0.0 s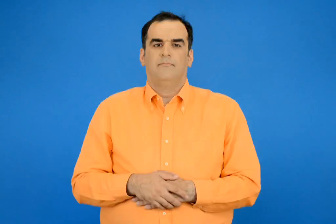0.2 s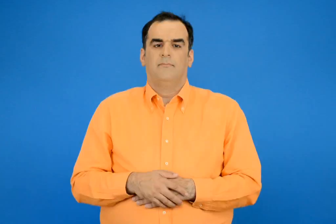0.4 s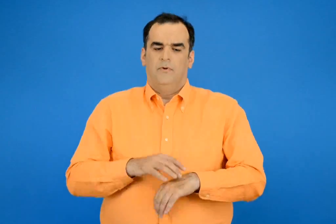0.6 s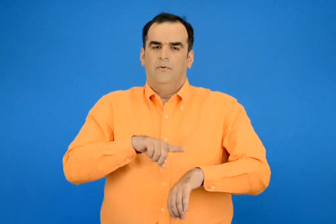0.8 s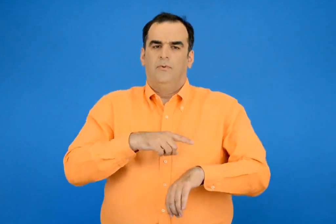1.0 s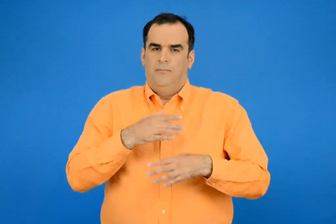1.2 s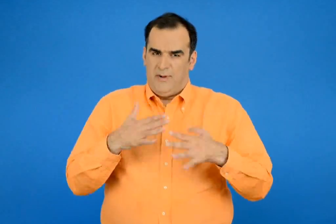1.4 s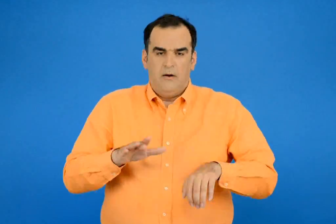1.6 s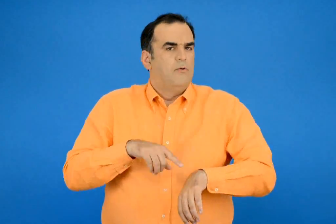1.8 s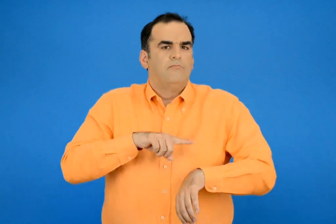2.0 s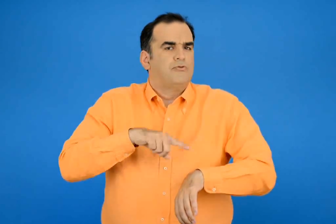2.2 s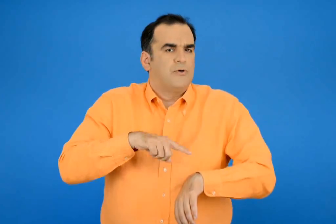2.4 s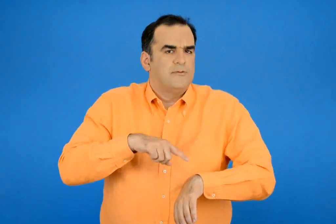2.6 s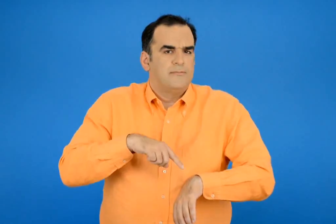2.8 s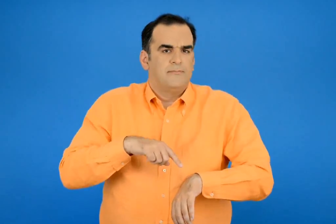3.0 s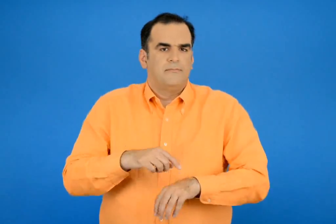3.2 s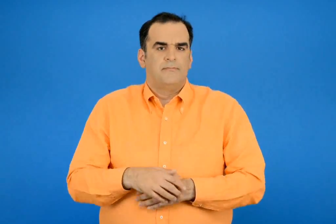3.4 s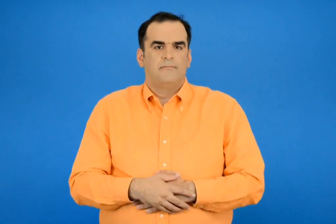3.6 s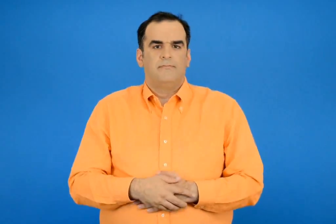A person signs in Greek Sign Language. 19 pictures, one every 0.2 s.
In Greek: πόση ωρά πέρασε ;
